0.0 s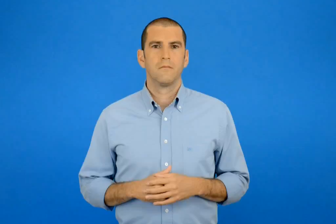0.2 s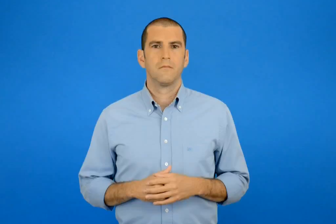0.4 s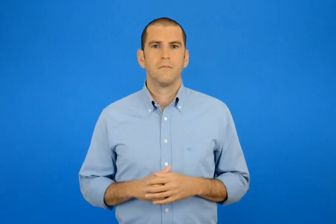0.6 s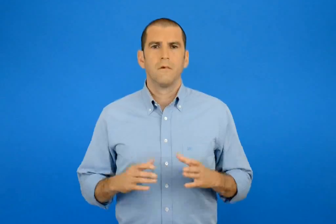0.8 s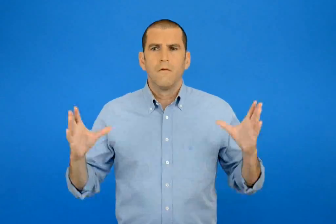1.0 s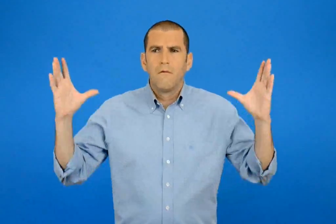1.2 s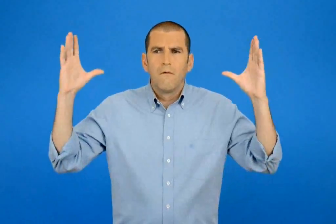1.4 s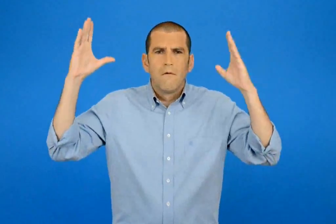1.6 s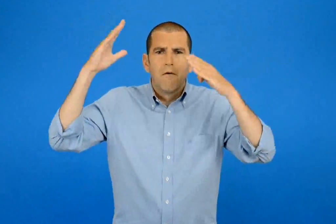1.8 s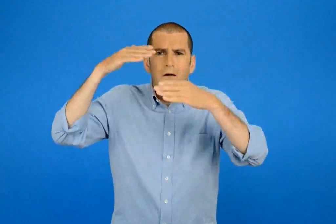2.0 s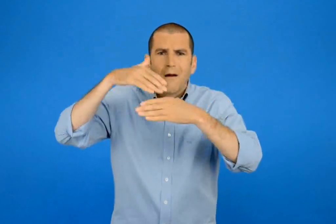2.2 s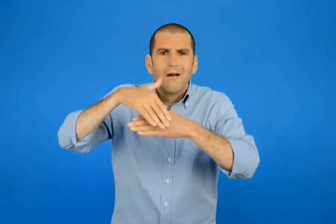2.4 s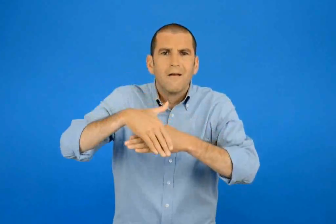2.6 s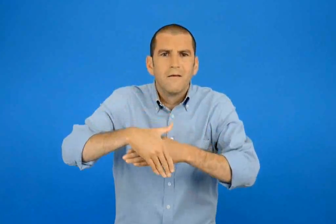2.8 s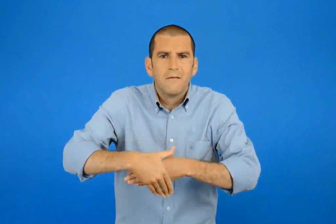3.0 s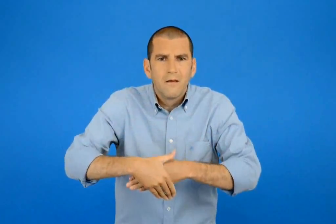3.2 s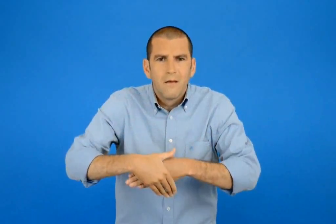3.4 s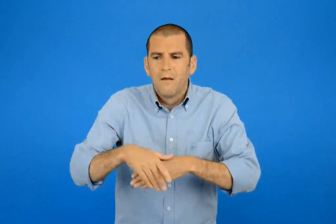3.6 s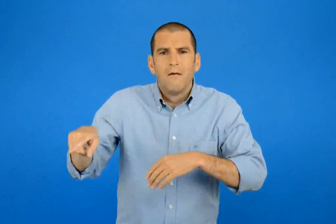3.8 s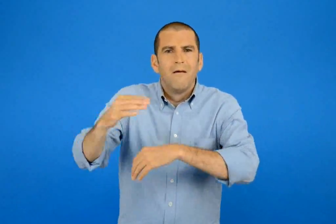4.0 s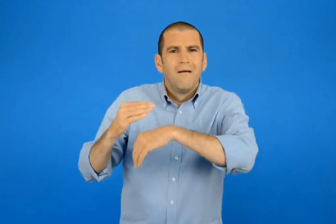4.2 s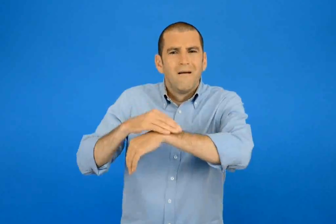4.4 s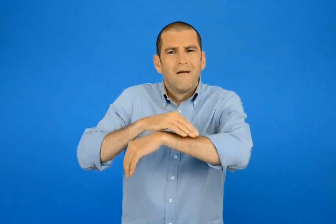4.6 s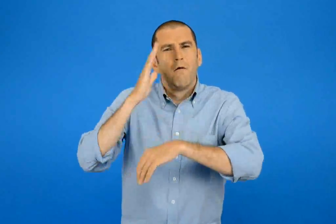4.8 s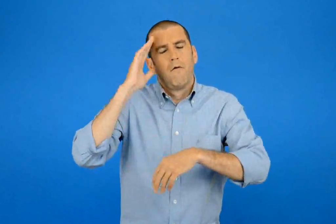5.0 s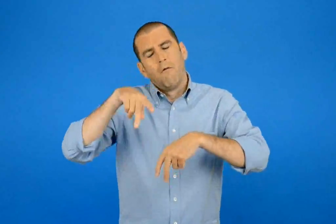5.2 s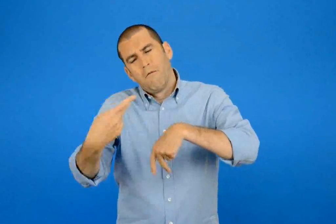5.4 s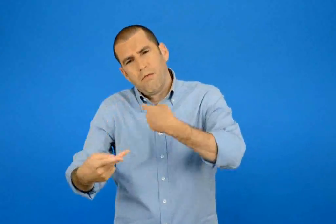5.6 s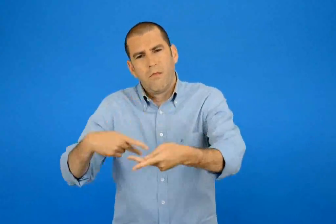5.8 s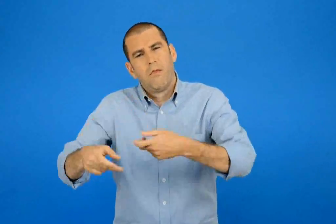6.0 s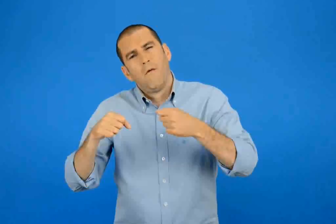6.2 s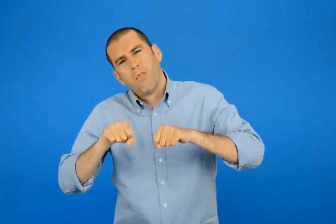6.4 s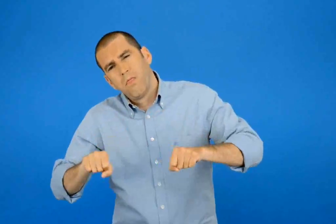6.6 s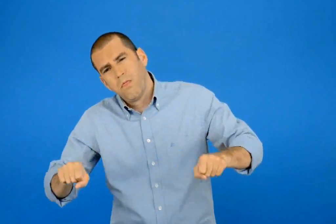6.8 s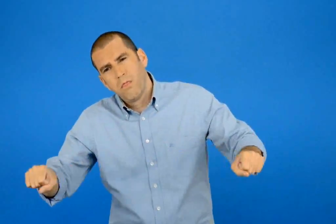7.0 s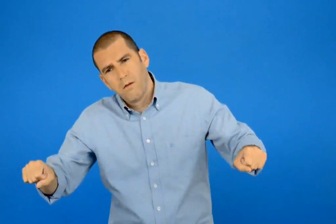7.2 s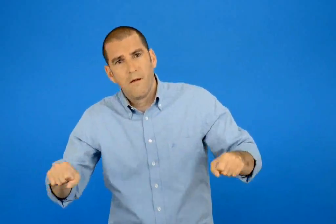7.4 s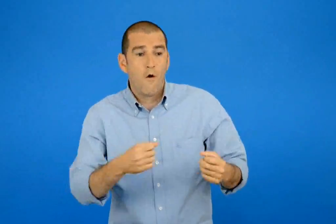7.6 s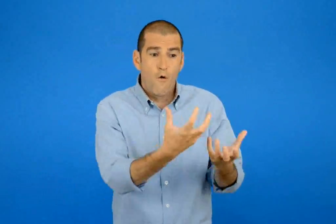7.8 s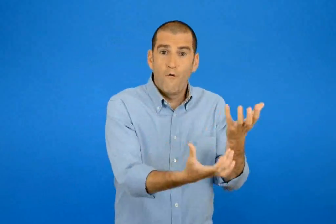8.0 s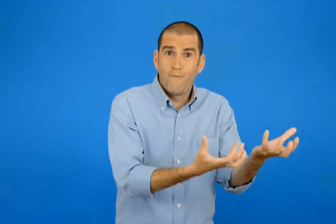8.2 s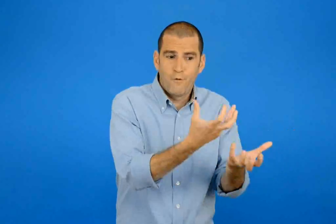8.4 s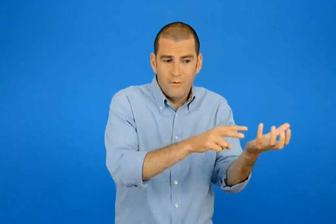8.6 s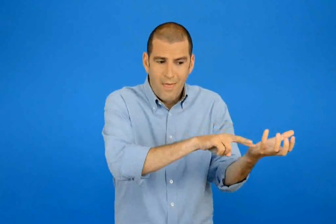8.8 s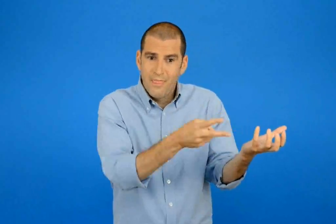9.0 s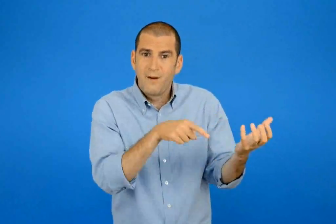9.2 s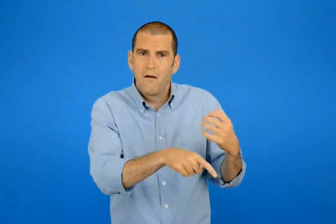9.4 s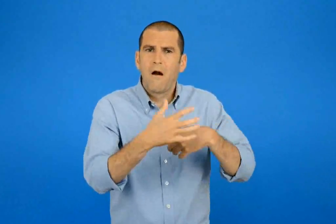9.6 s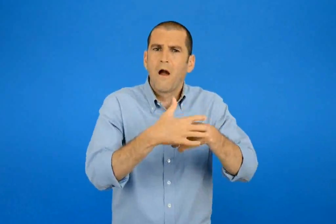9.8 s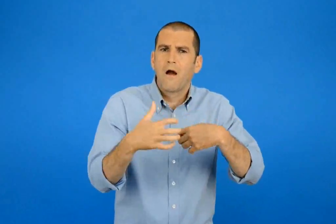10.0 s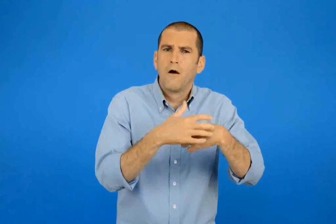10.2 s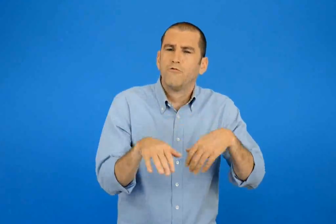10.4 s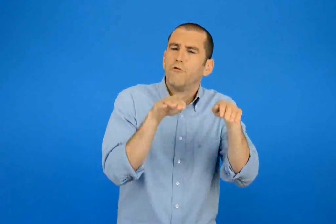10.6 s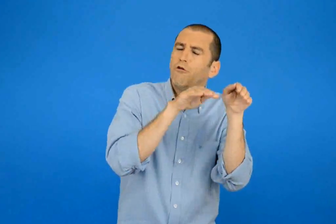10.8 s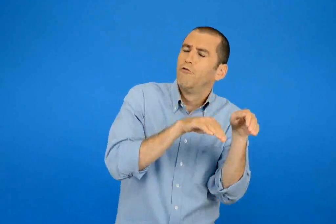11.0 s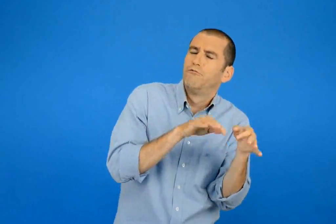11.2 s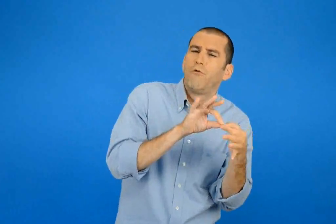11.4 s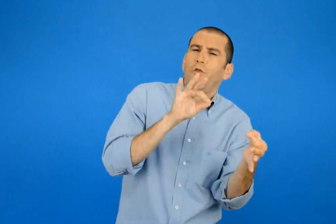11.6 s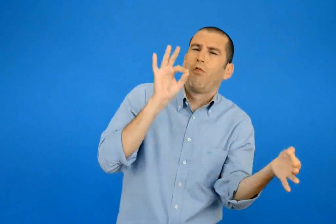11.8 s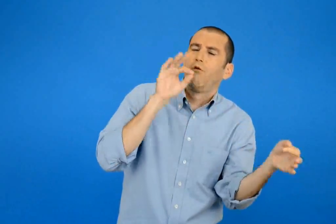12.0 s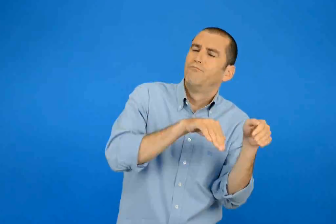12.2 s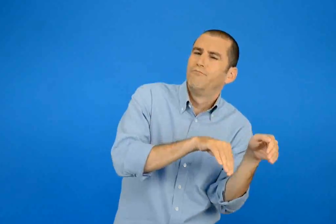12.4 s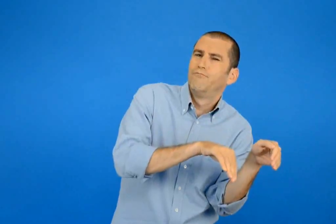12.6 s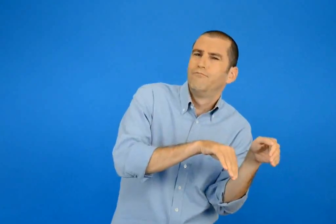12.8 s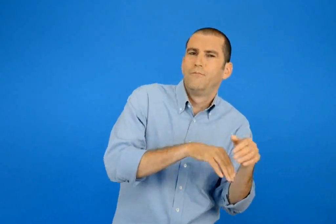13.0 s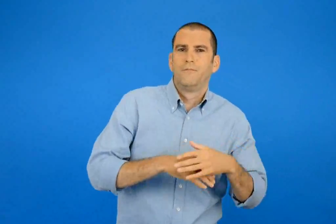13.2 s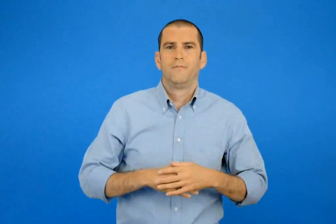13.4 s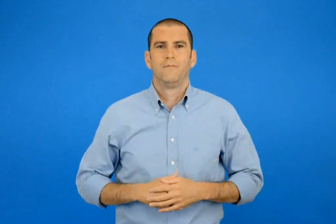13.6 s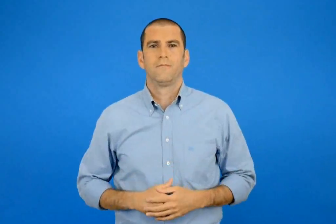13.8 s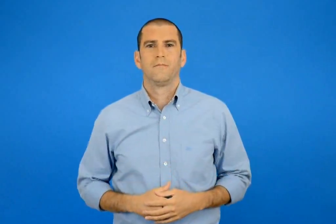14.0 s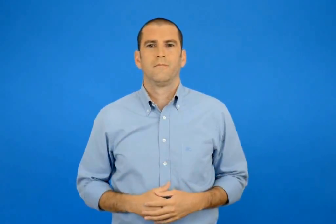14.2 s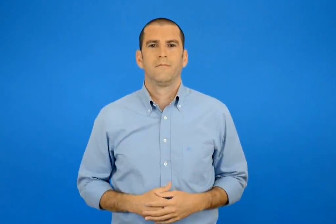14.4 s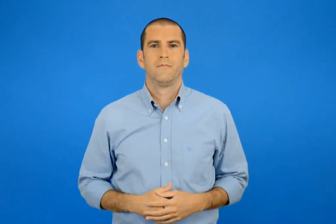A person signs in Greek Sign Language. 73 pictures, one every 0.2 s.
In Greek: είναι νύχτα και στον ύπνο το έριξαν βαριά τεμπέλιασε ο γάτος διπλά στη φωτιά
